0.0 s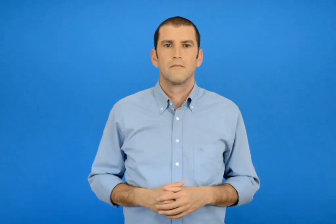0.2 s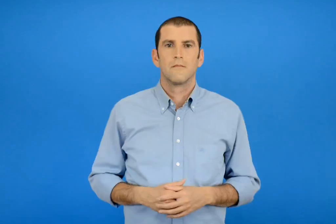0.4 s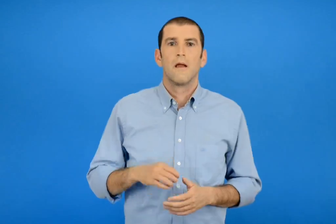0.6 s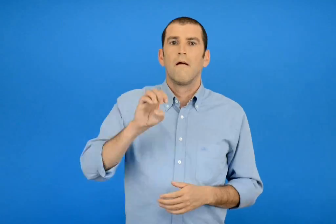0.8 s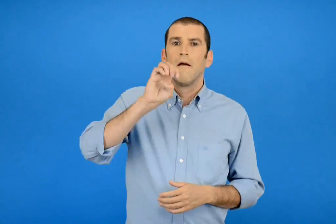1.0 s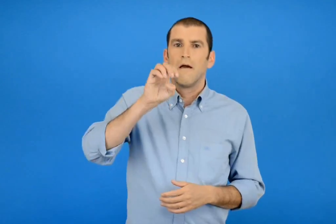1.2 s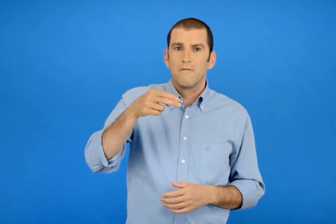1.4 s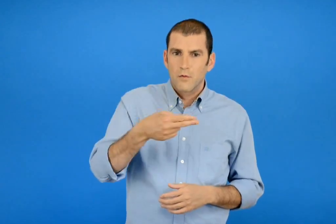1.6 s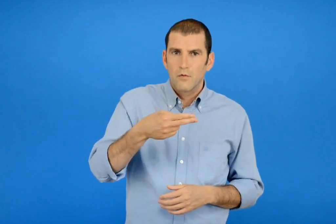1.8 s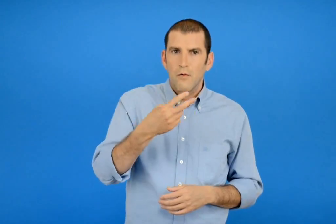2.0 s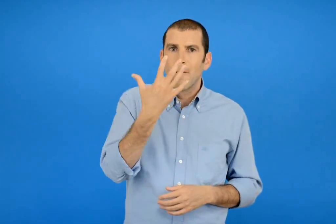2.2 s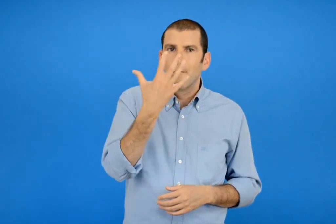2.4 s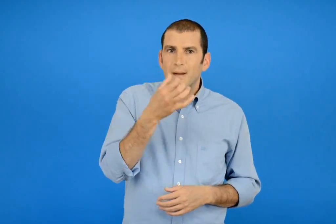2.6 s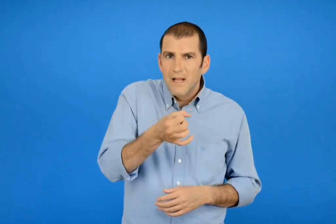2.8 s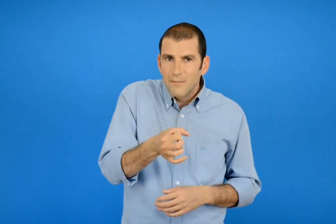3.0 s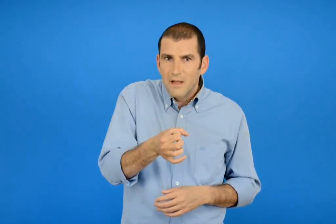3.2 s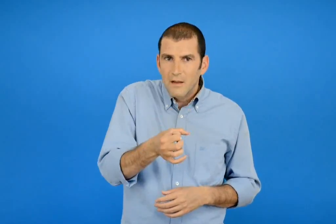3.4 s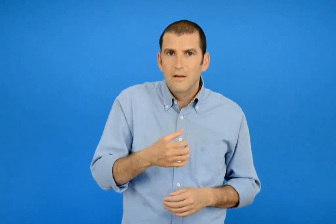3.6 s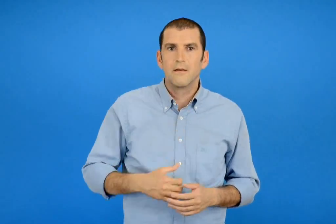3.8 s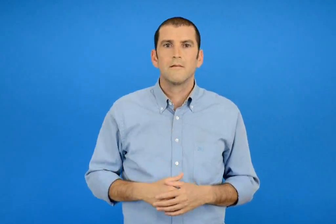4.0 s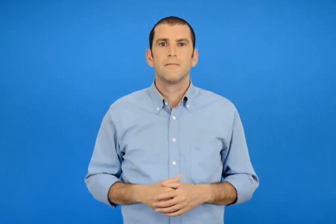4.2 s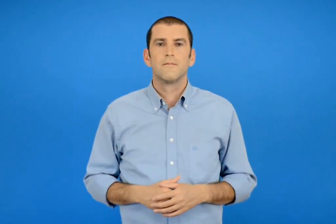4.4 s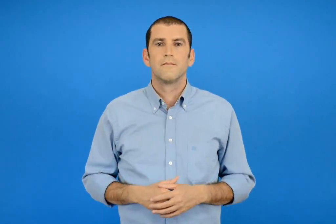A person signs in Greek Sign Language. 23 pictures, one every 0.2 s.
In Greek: 5 λεπτό του €
